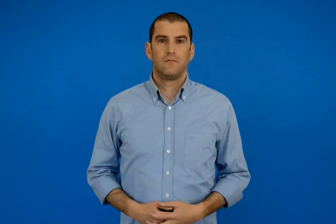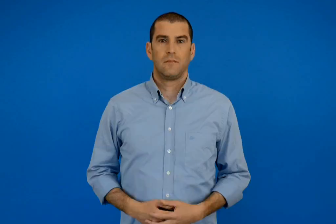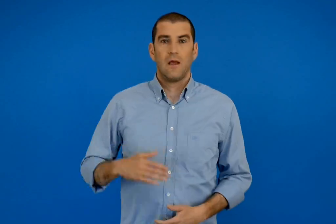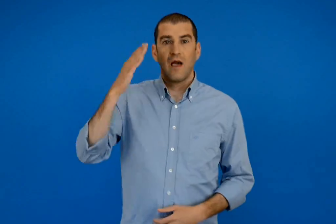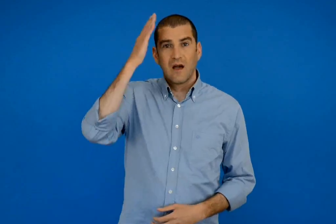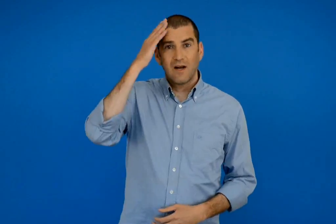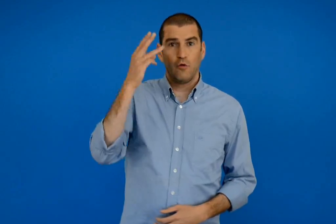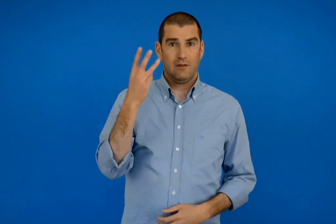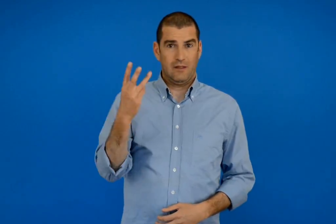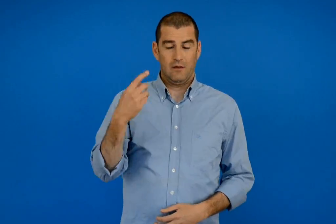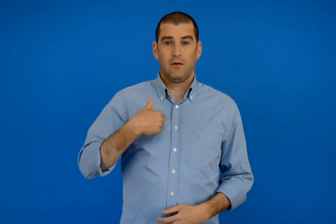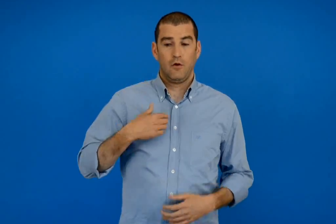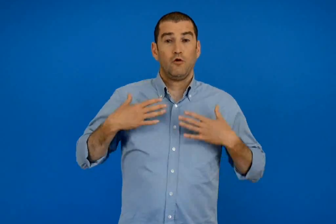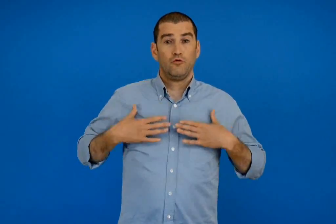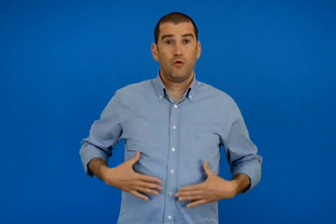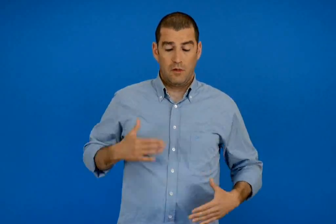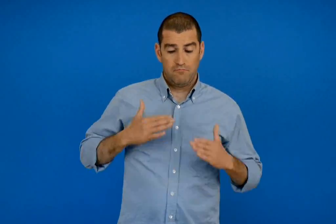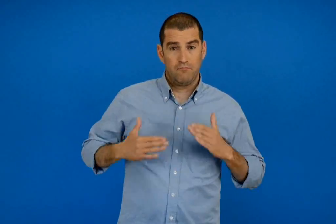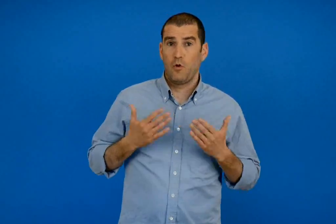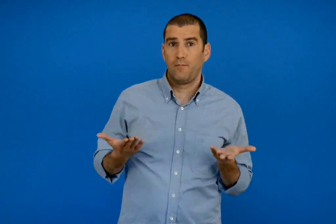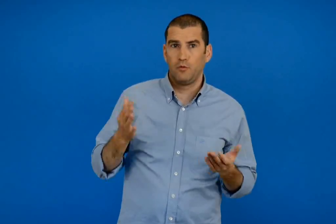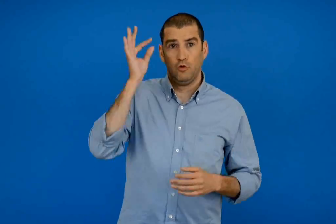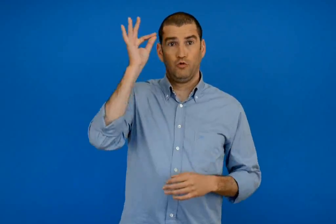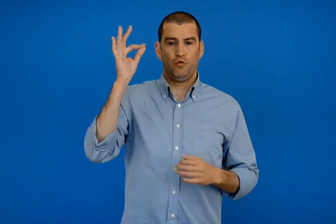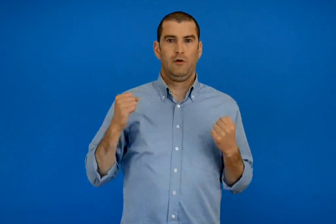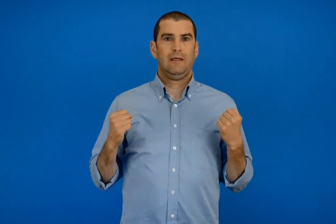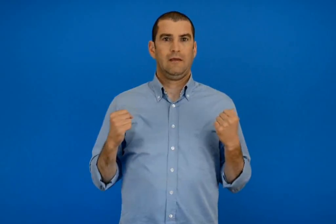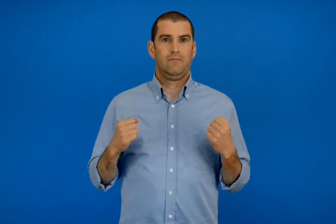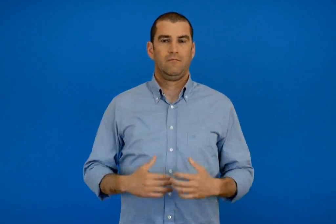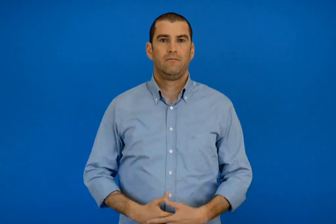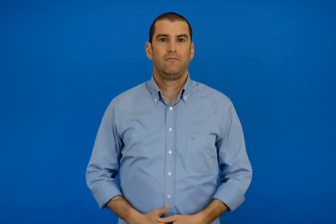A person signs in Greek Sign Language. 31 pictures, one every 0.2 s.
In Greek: κεφάλαιο 3 πως φροντίζω το σώμα μου για να είμαι υγιής ;
